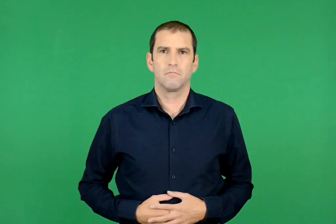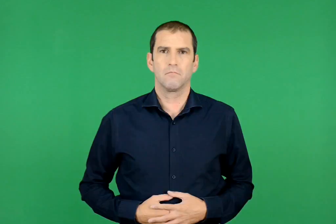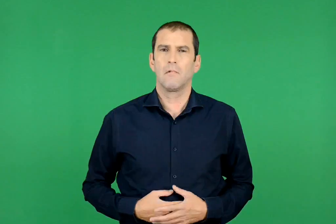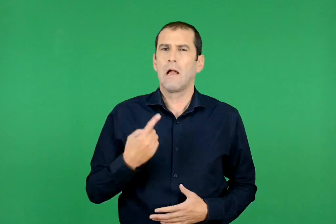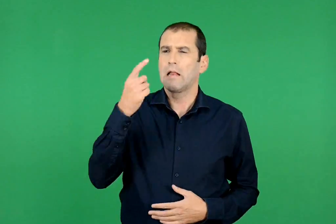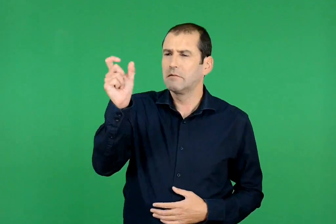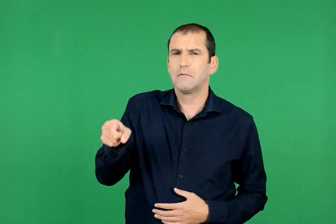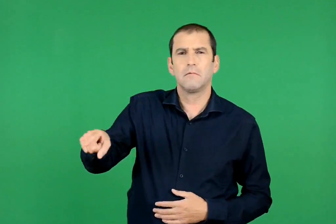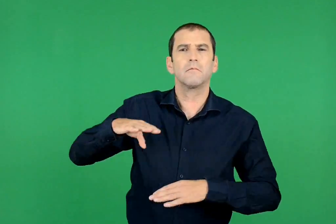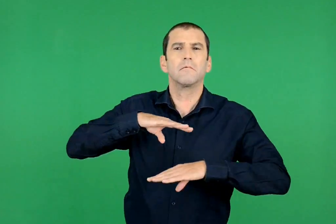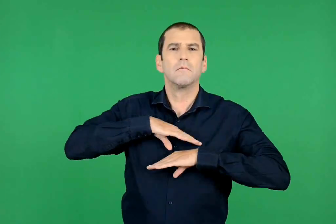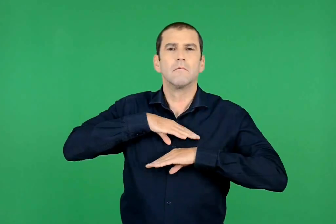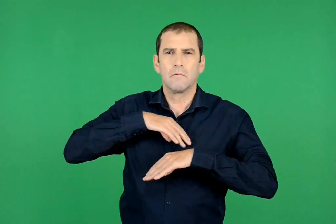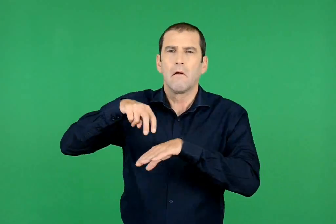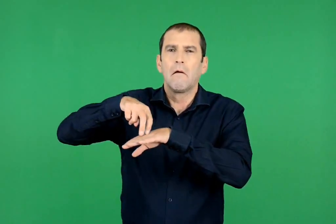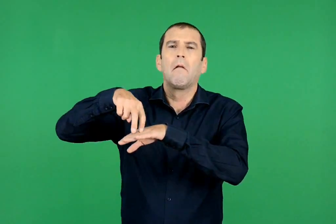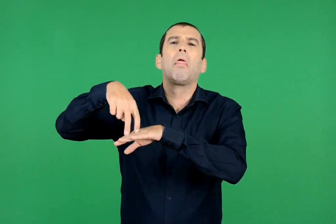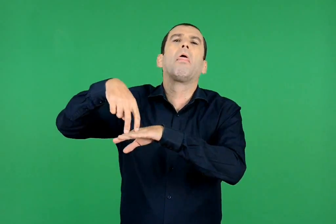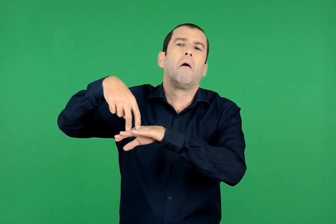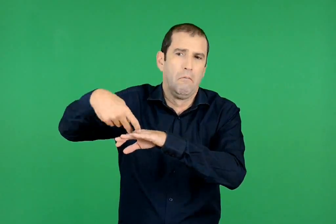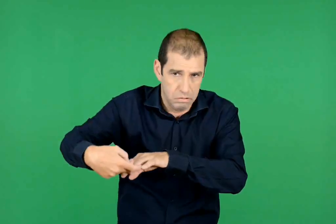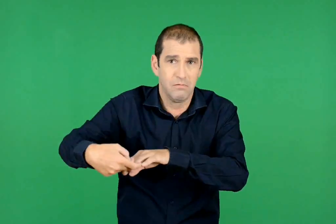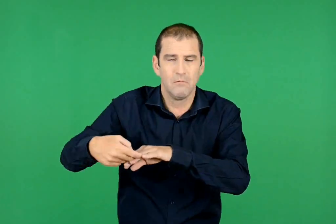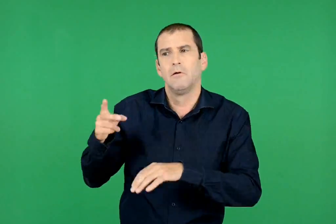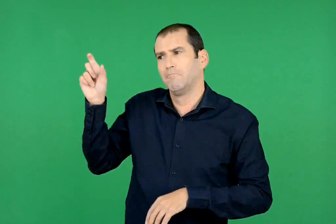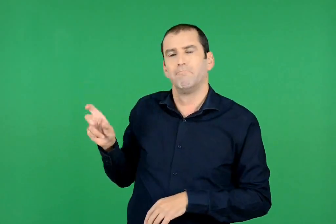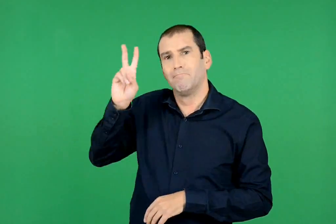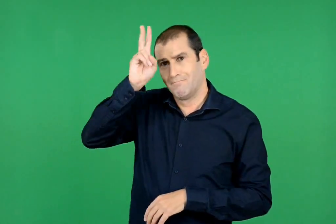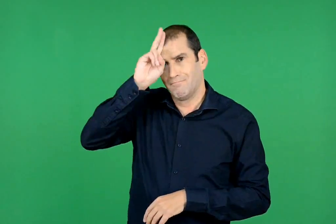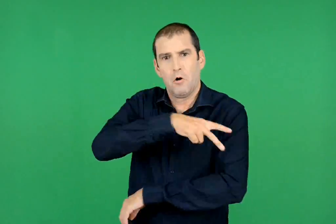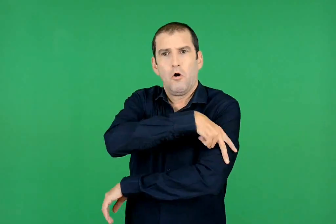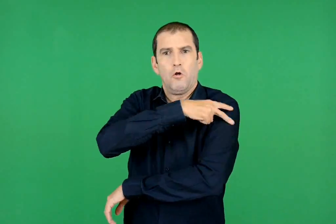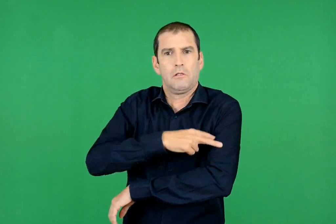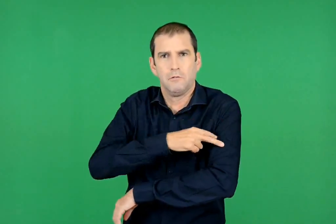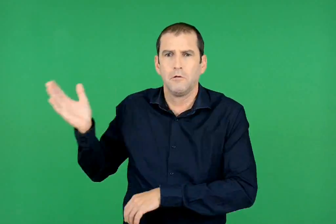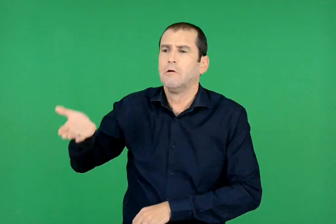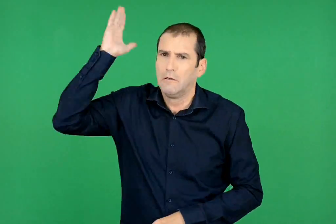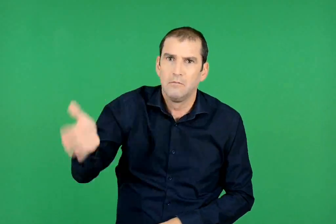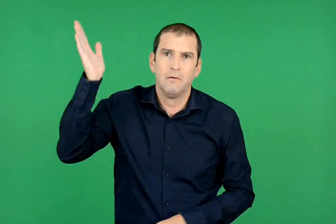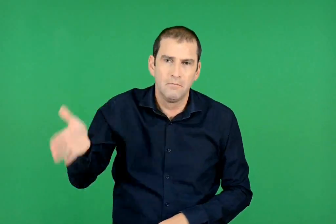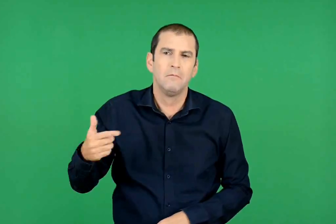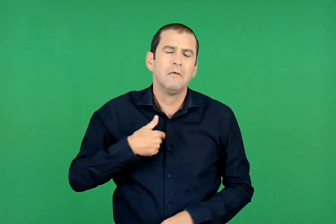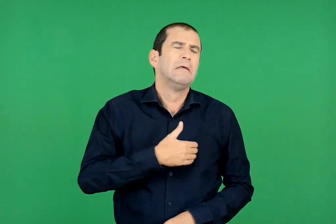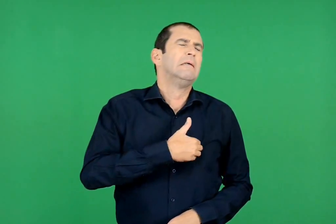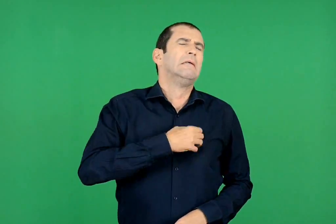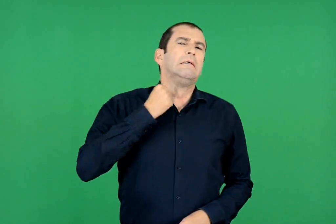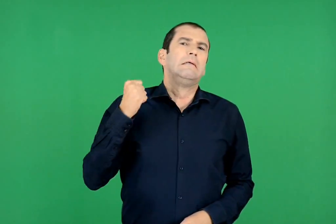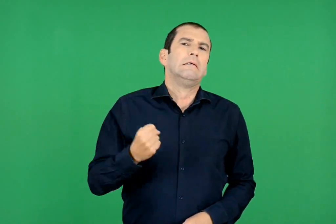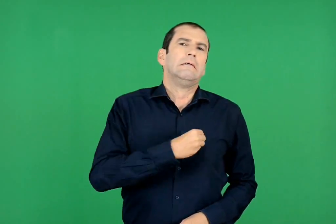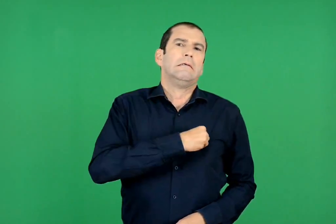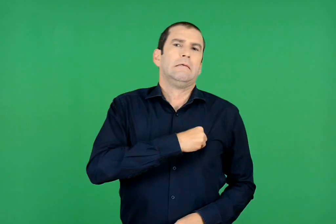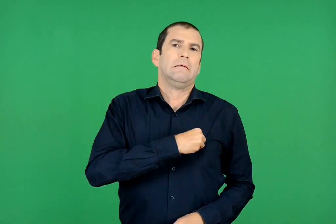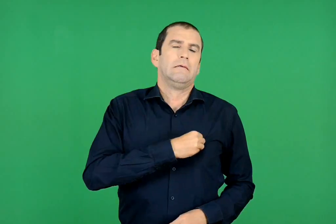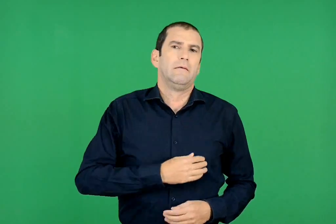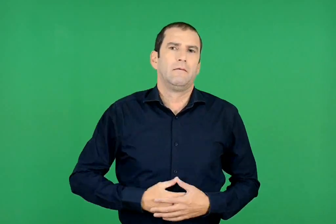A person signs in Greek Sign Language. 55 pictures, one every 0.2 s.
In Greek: ένας φαντάρος δεν μπορούσε να σύρει τα πόδια του και ο λοχίας ο γερμαναράς τον βάρεσε. σφίχτηκε η καρδιά μου
